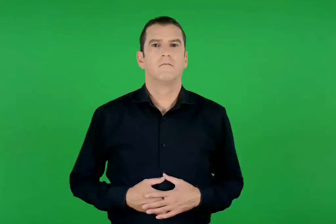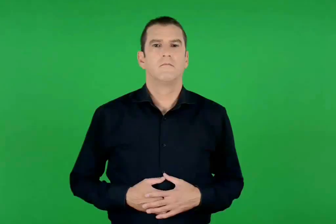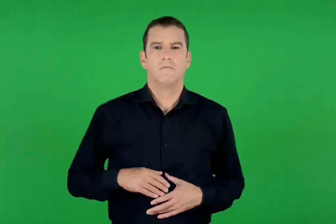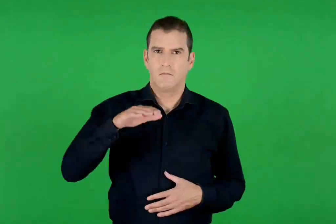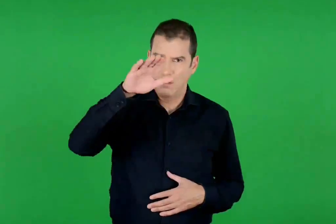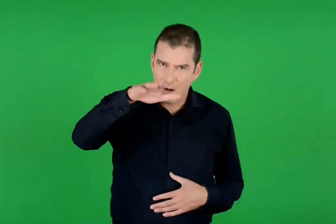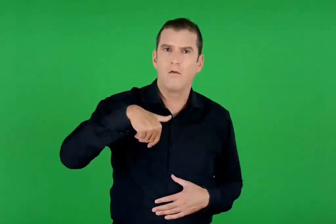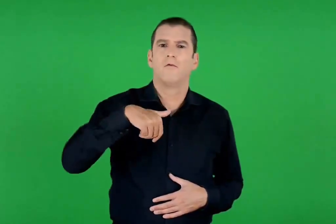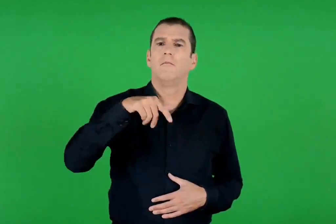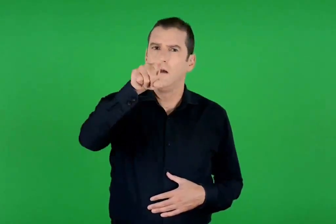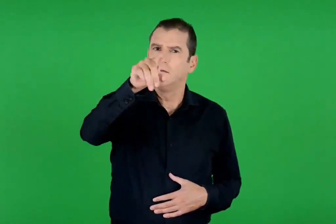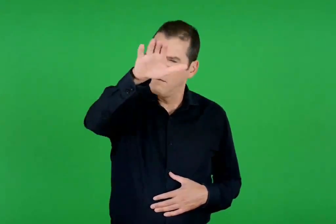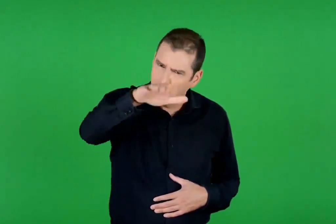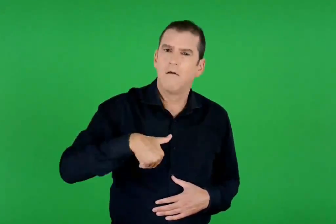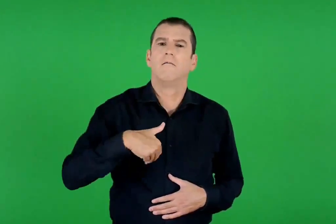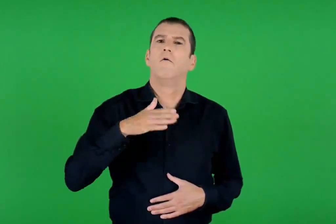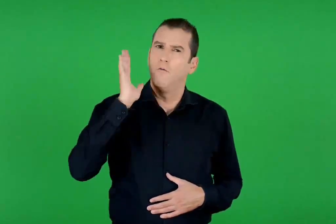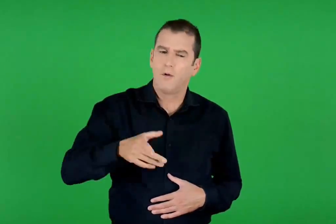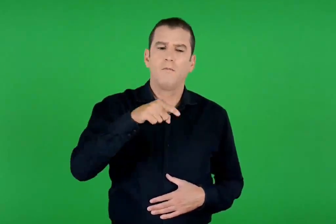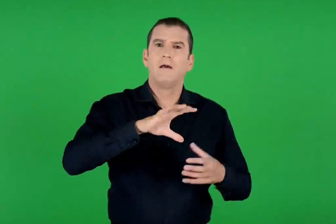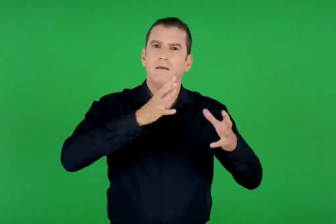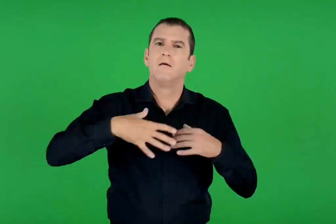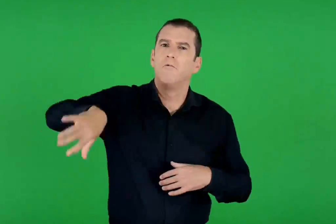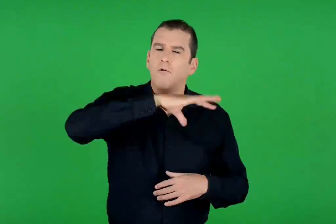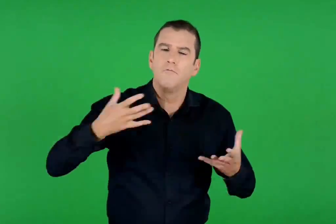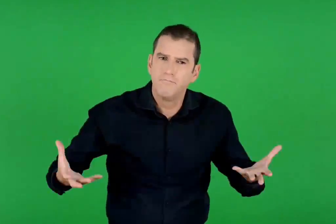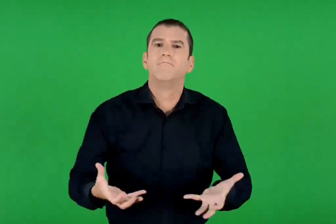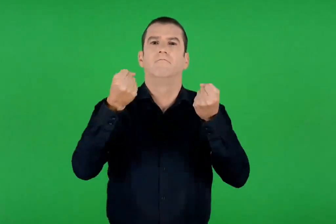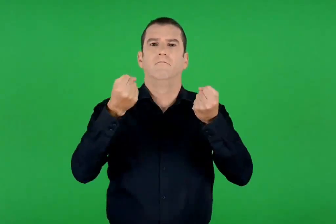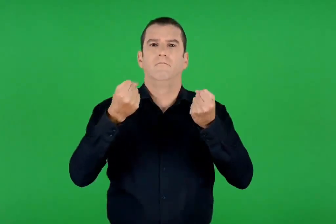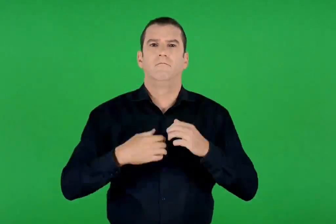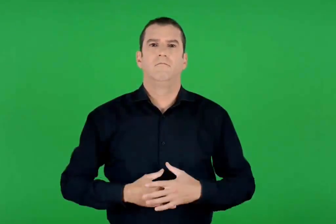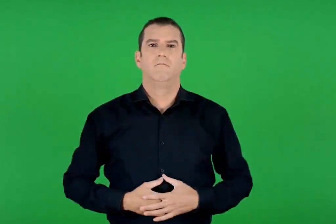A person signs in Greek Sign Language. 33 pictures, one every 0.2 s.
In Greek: έλα εδώ , έλα κι εσύ , μπορούμε να σώσουμε τη γη
